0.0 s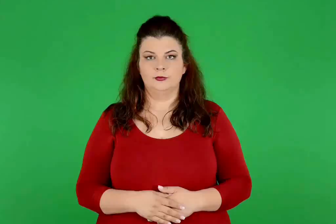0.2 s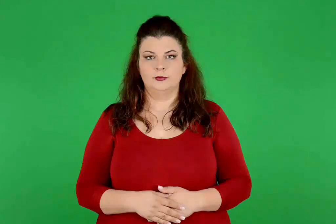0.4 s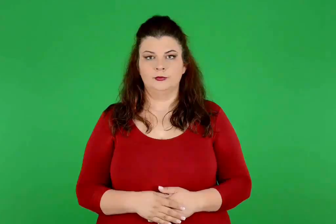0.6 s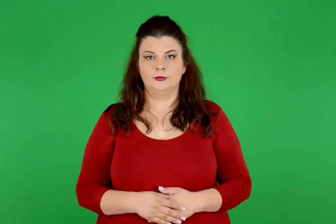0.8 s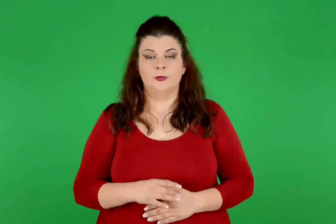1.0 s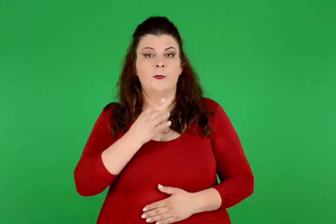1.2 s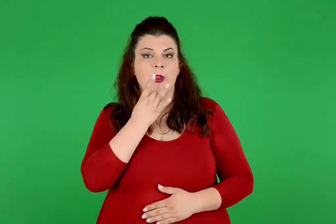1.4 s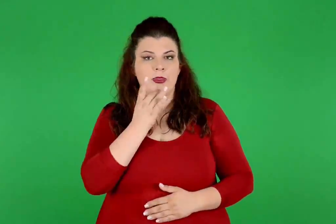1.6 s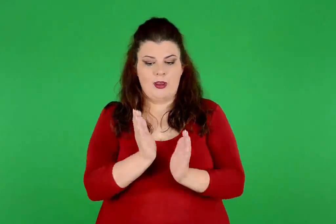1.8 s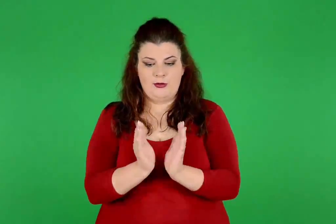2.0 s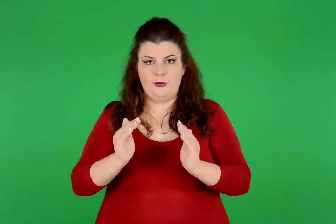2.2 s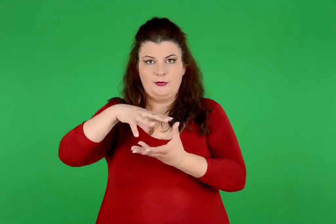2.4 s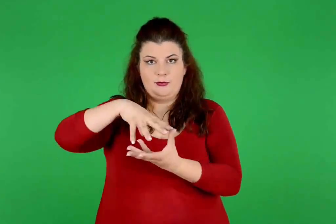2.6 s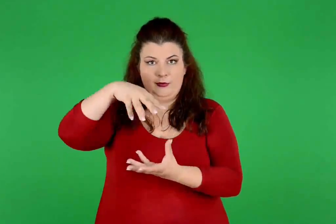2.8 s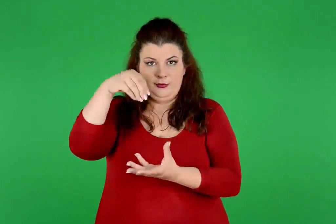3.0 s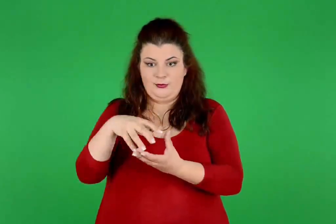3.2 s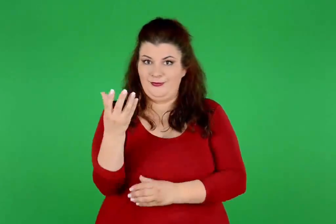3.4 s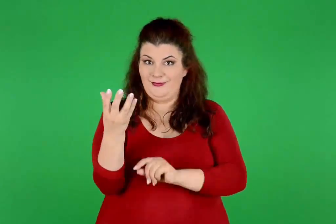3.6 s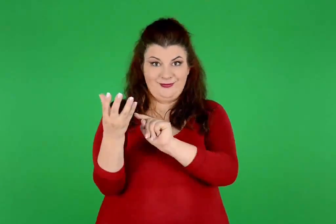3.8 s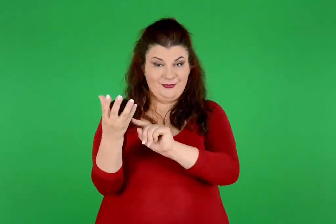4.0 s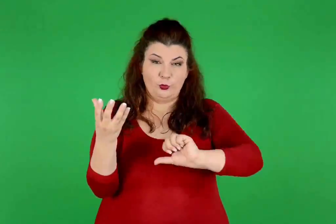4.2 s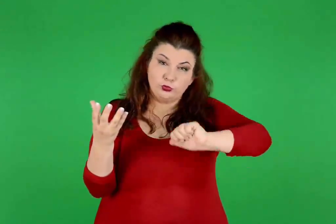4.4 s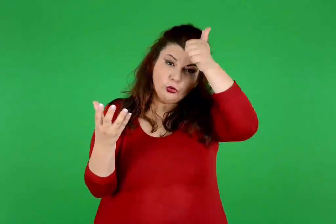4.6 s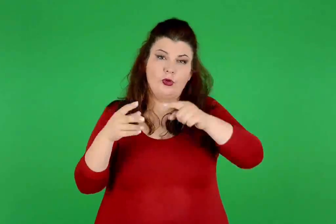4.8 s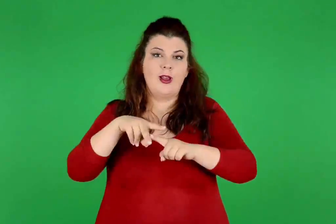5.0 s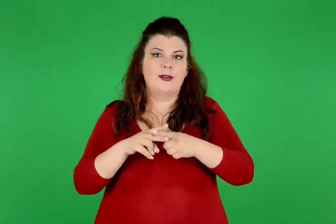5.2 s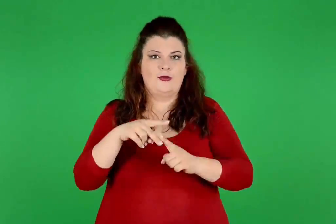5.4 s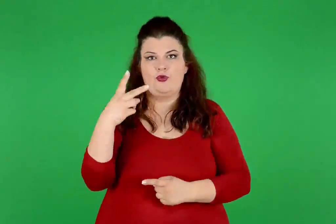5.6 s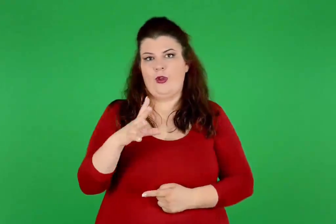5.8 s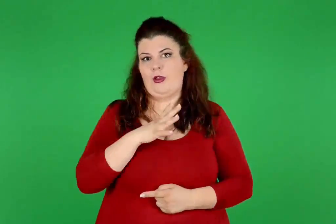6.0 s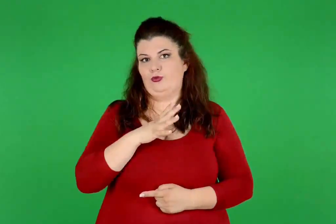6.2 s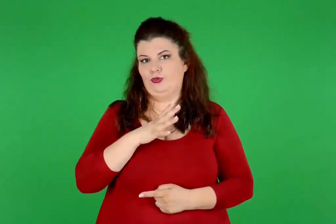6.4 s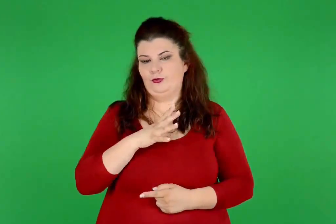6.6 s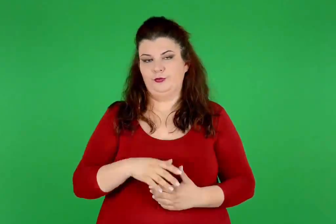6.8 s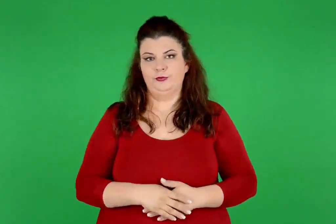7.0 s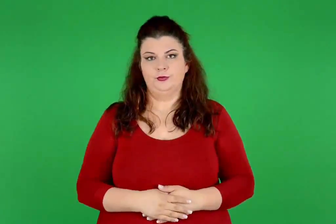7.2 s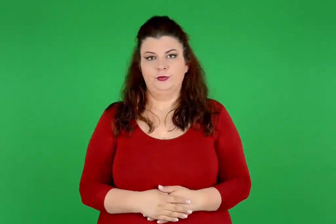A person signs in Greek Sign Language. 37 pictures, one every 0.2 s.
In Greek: χειροπέλεκυς , το πρώτο εργαλείο του ανθρώπου
